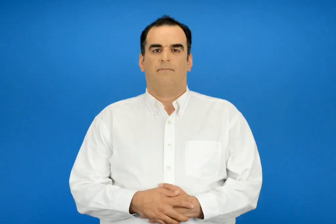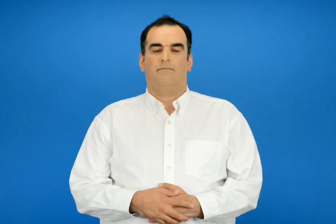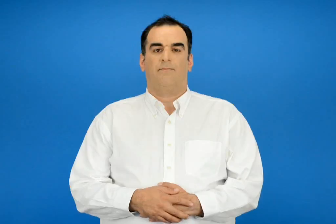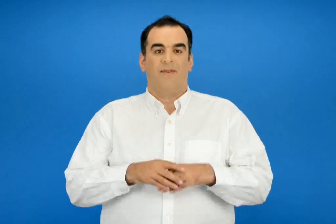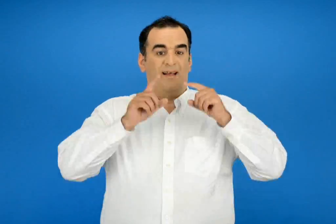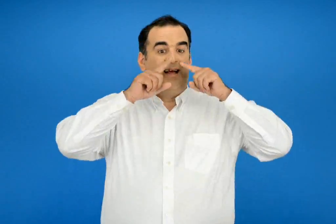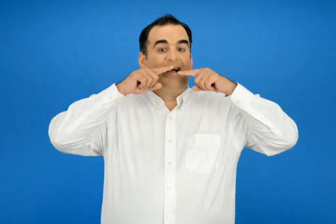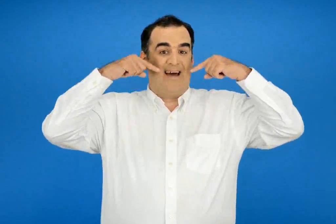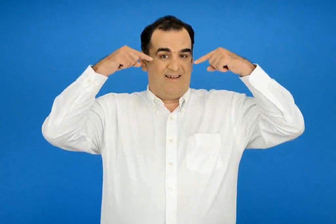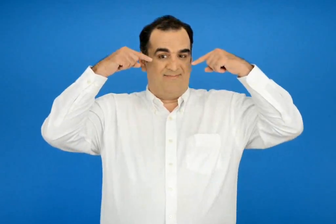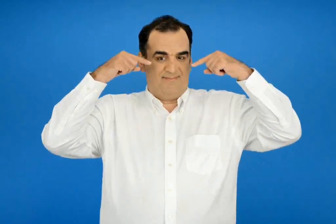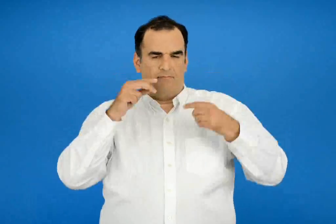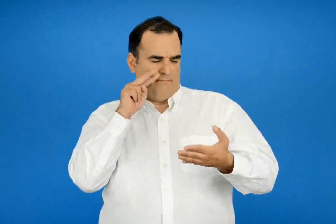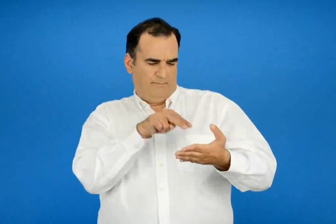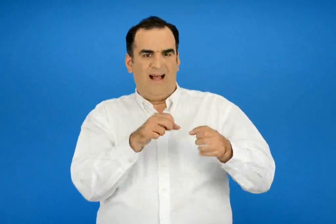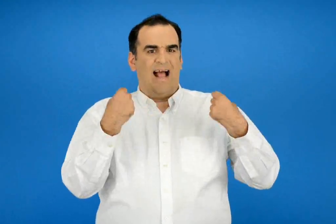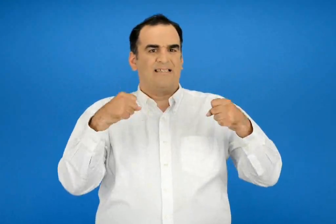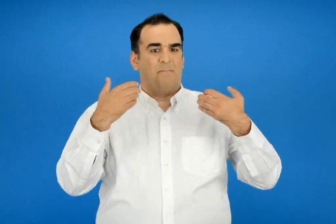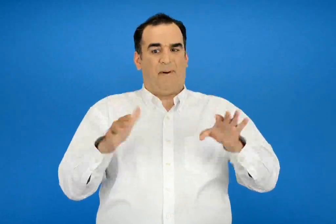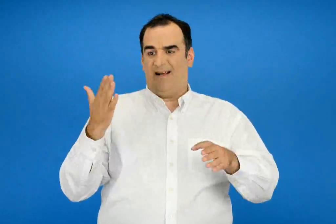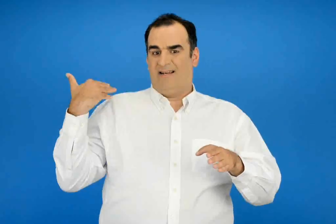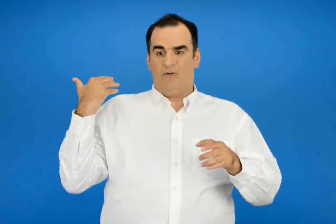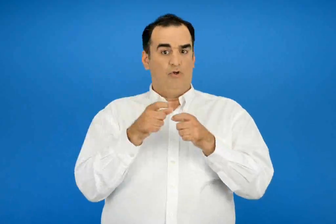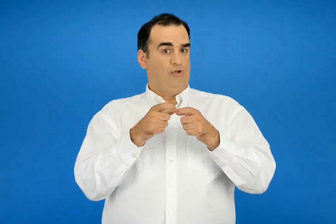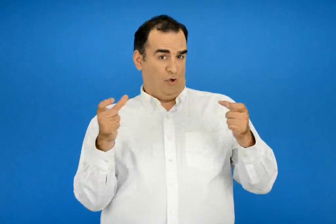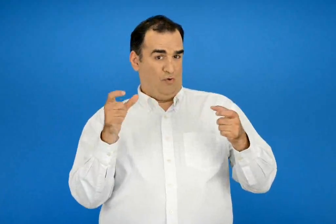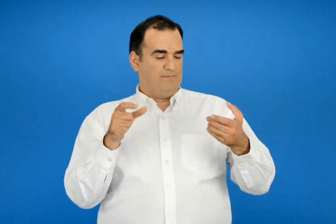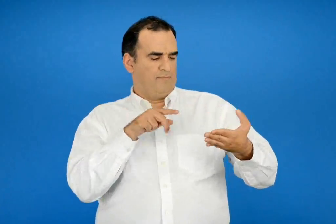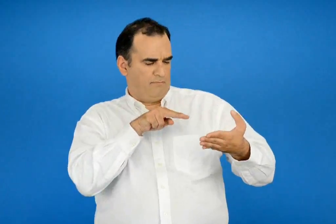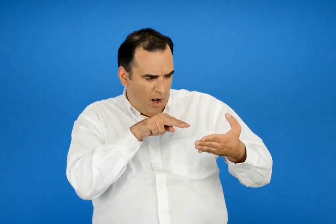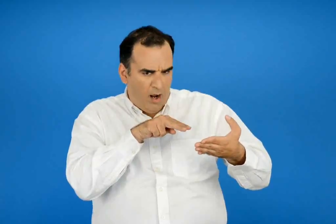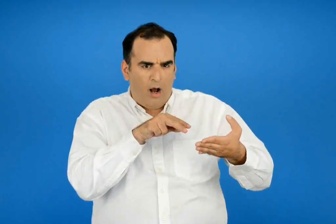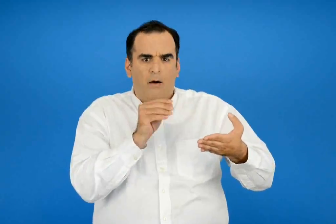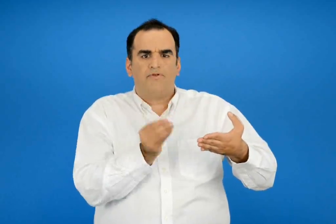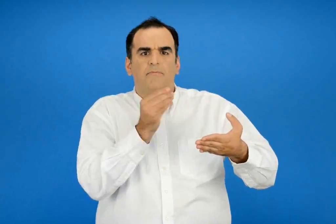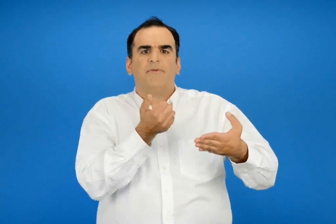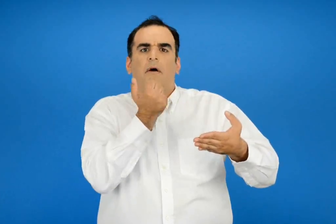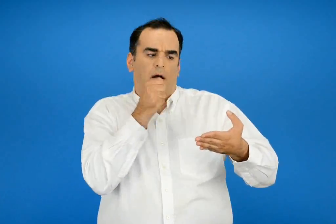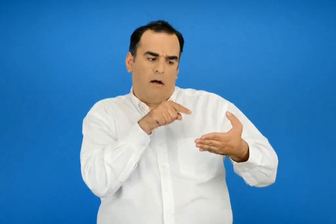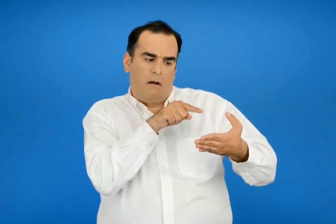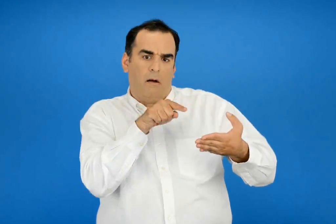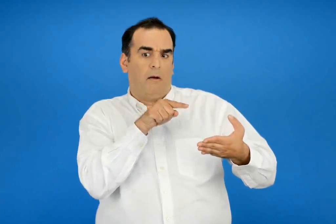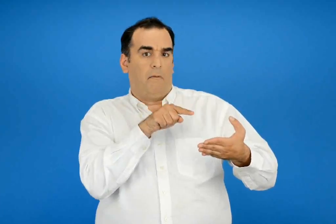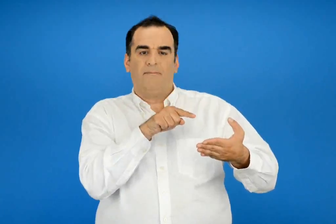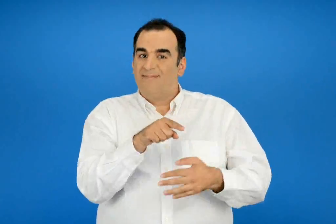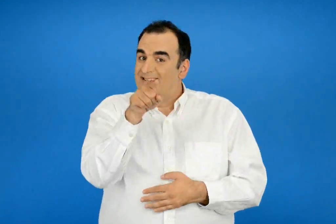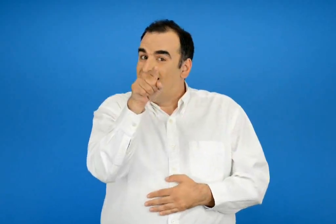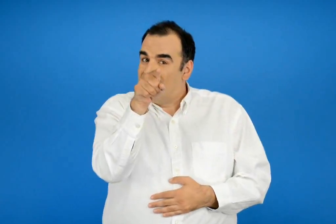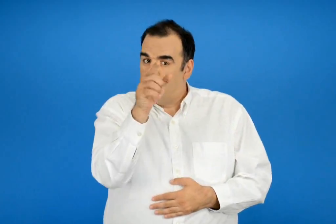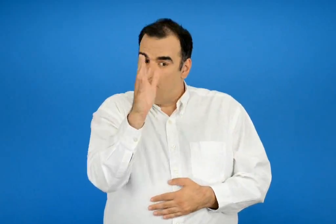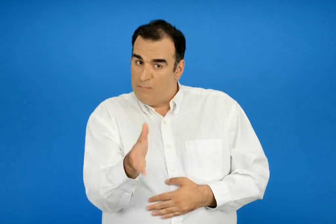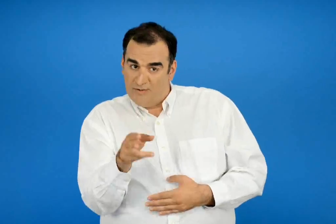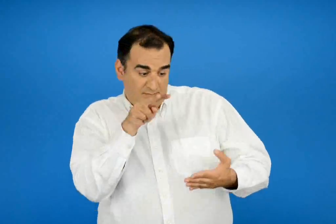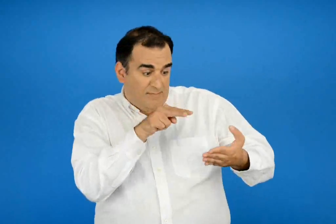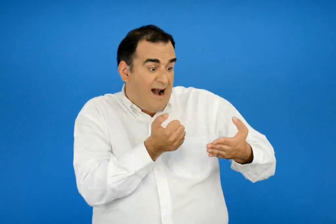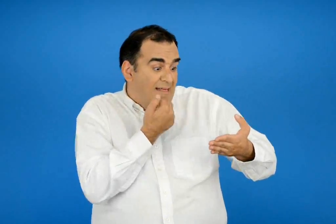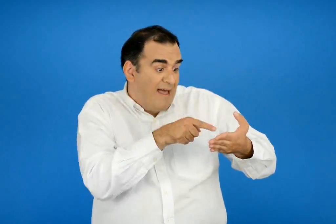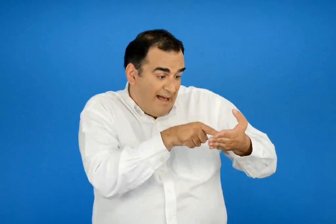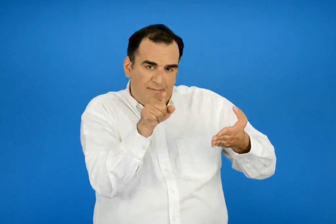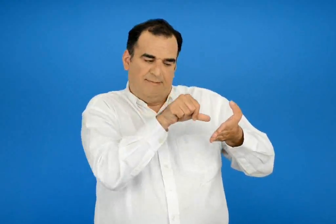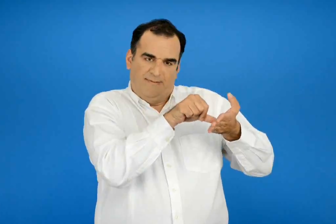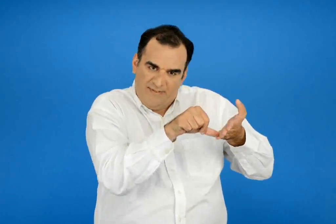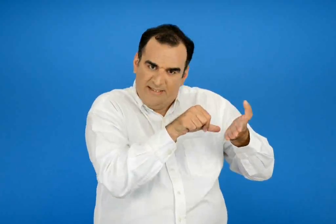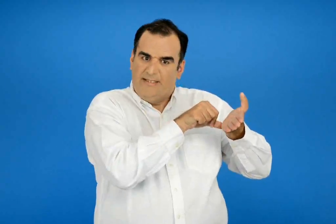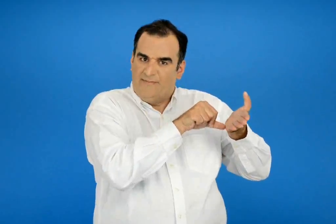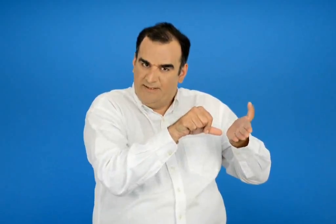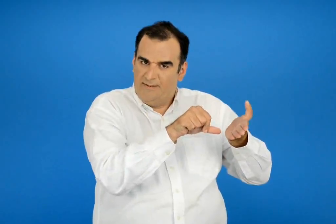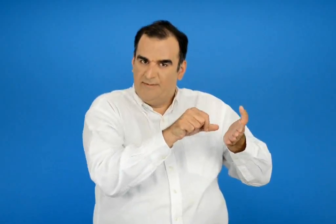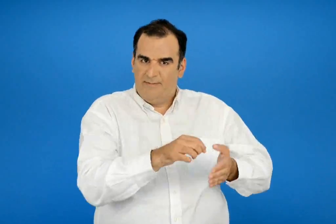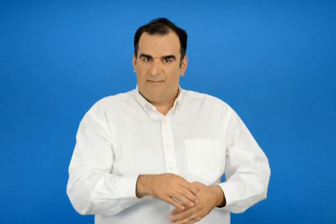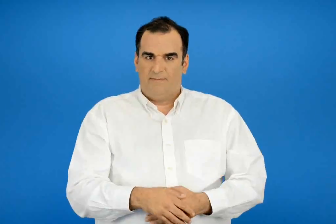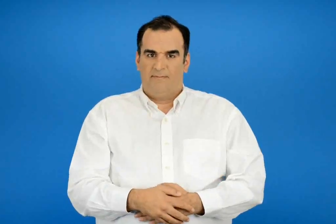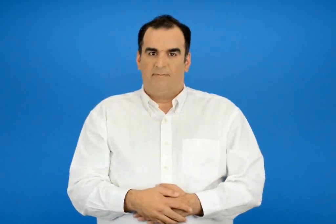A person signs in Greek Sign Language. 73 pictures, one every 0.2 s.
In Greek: η χαρά ξαναβλέπει την άσκηση που έκανε στο σχολείο και νομίζει πως κάπου υπάρχει λάθος μπορείς να βρεις τα λάθη της χαράς και να τα σβήσεις ;
